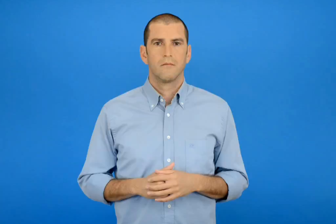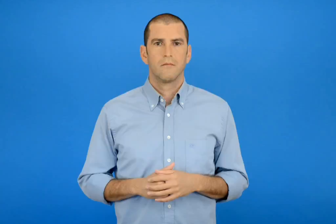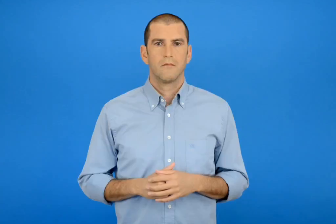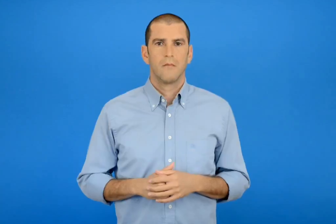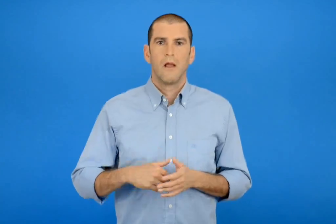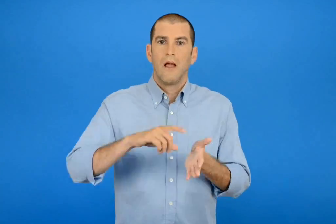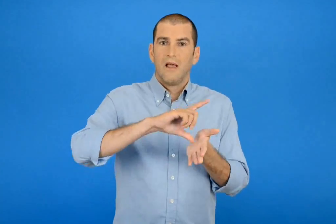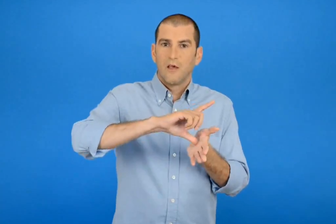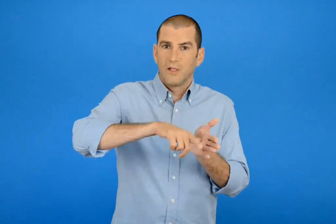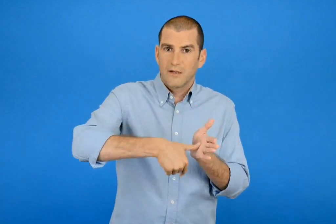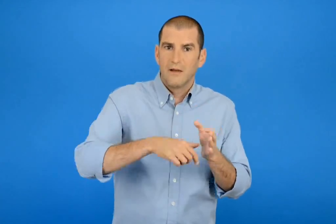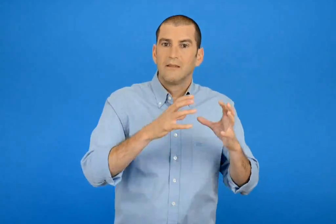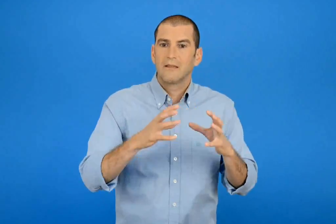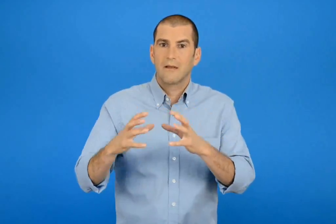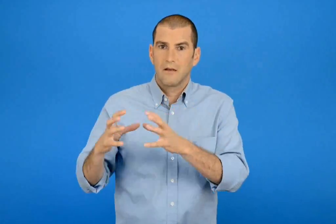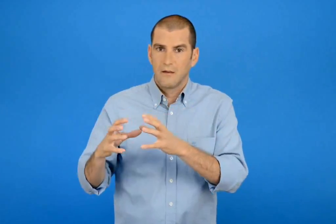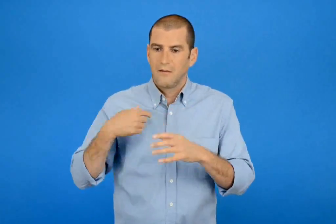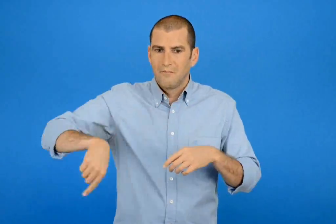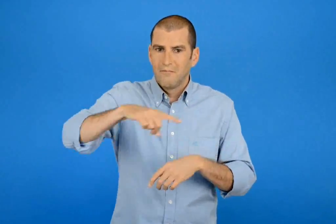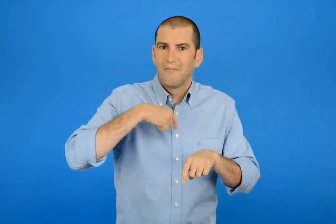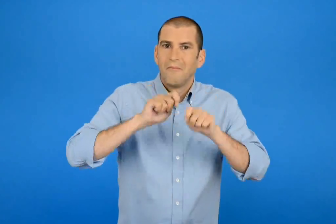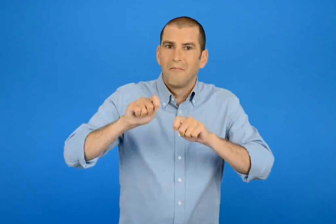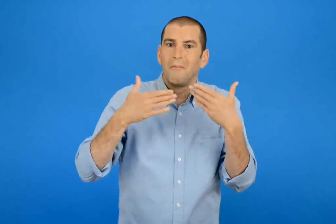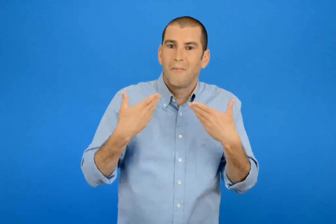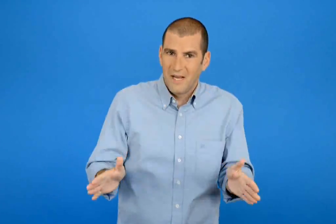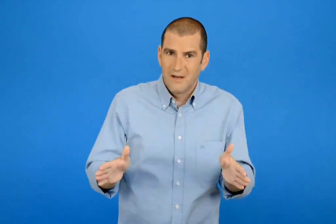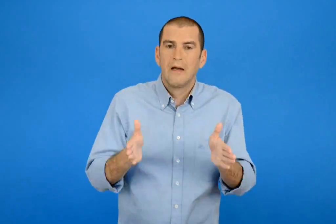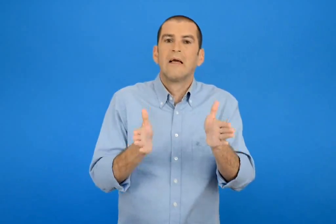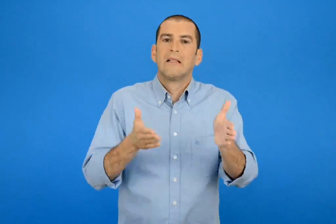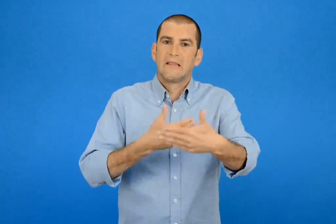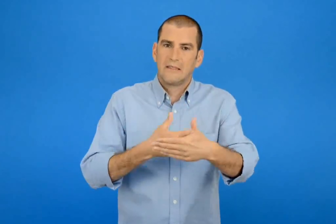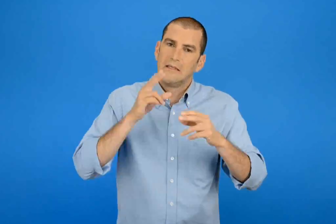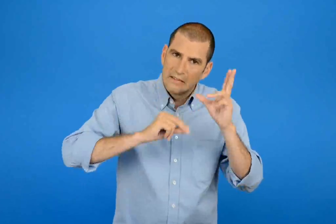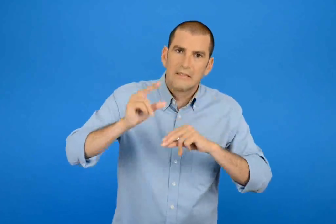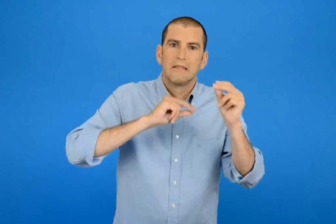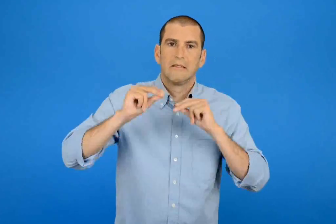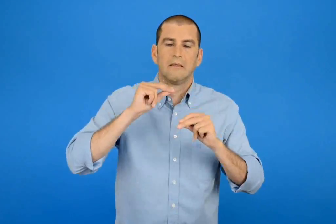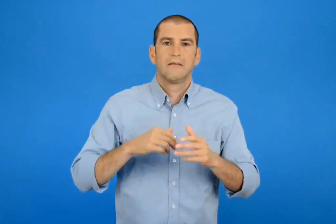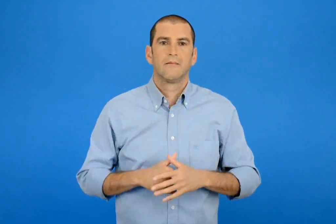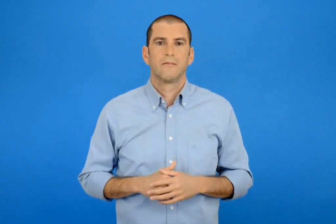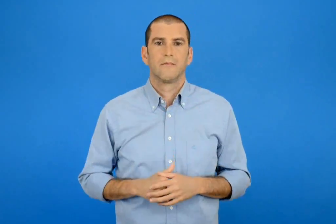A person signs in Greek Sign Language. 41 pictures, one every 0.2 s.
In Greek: συζητάμε στην τάξη για τα γεωμετρικά στερεά που φτιάξαμε
